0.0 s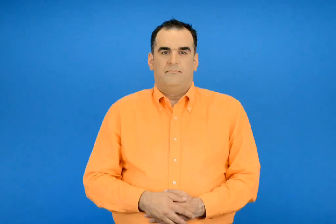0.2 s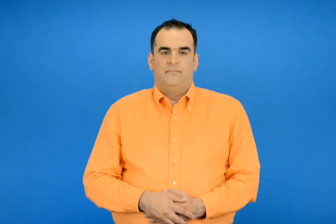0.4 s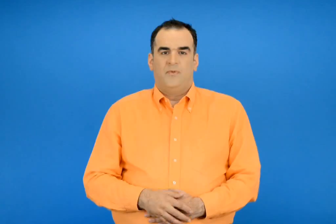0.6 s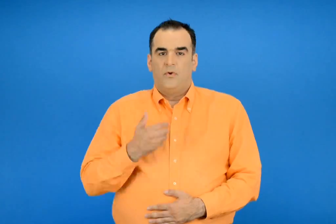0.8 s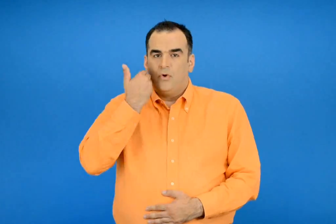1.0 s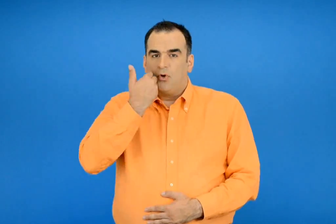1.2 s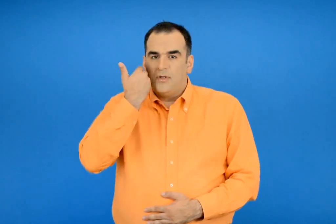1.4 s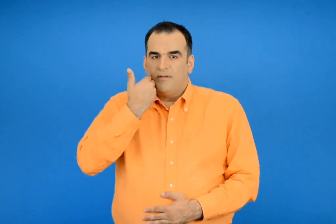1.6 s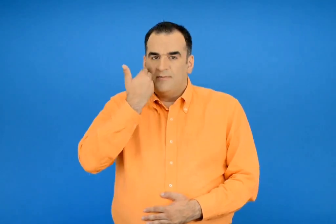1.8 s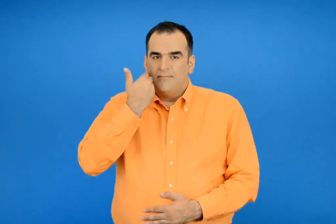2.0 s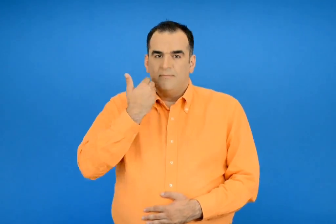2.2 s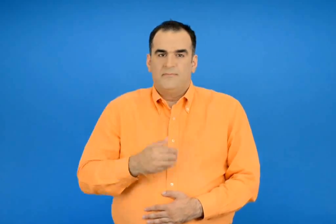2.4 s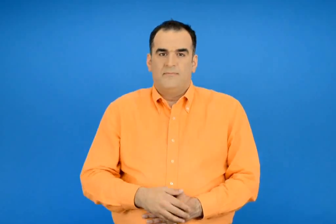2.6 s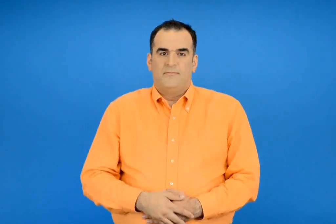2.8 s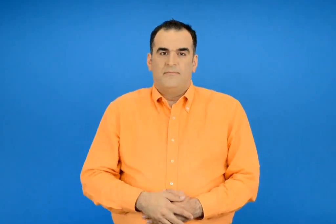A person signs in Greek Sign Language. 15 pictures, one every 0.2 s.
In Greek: οι κόκκινες
